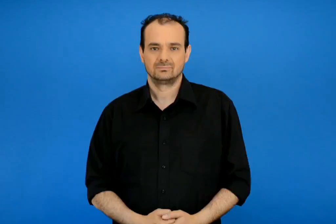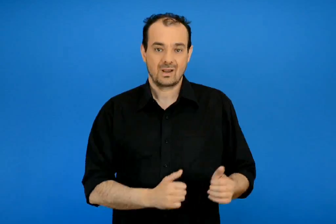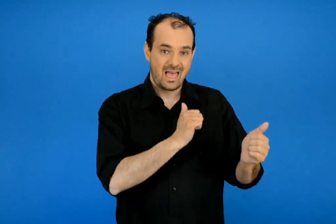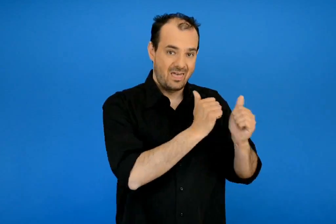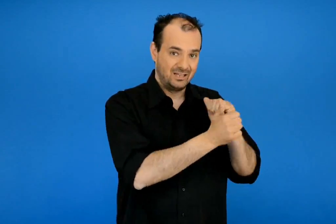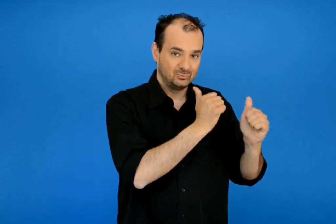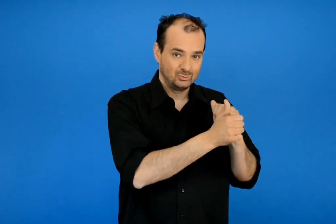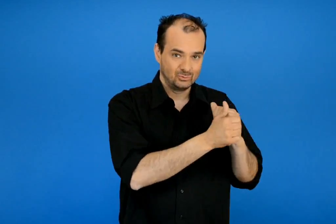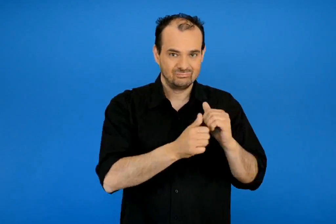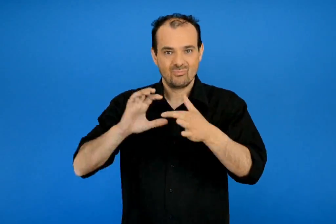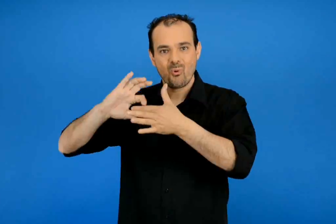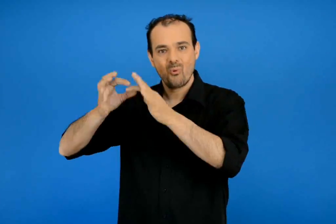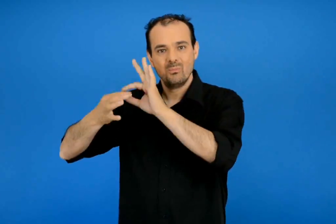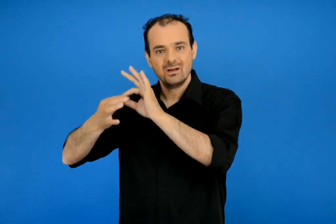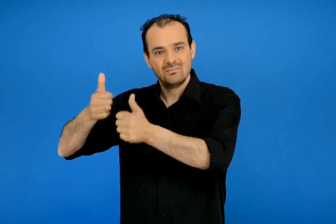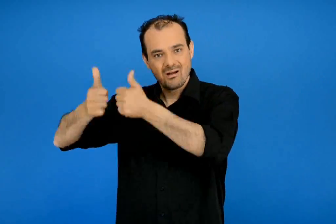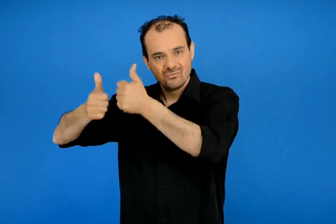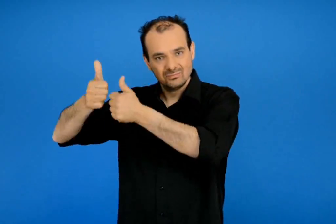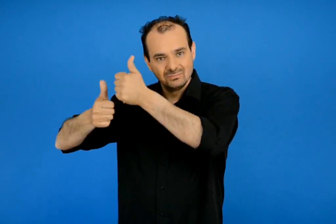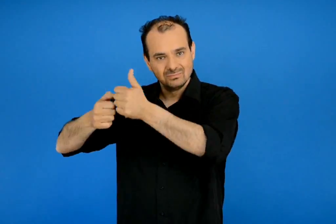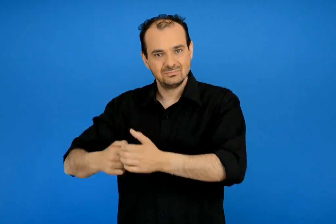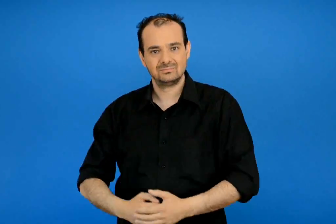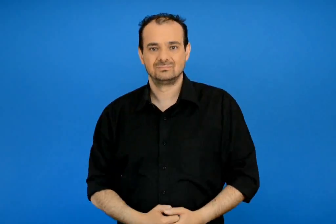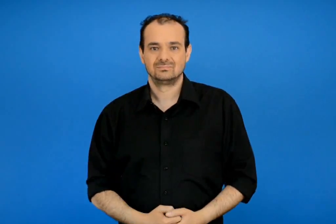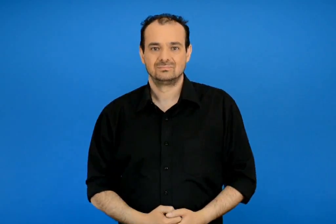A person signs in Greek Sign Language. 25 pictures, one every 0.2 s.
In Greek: ο αθλητισμός και οι ολυμπιακοί αγώνες
